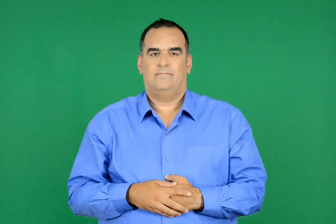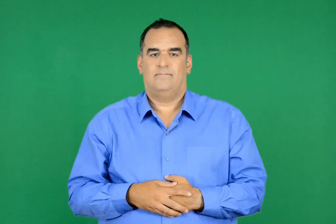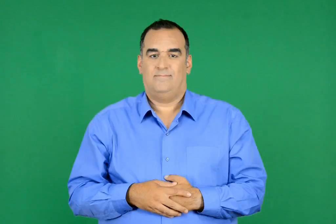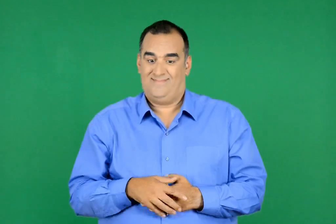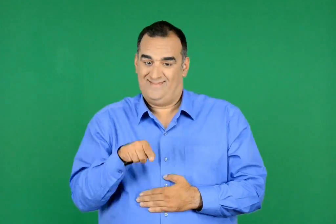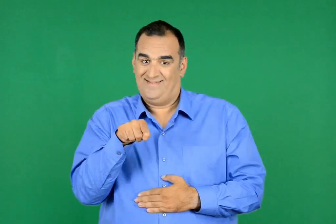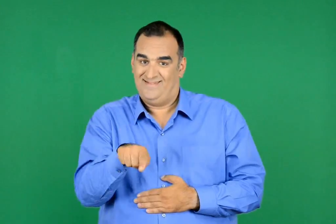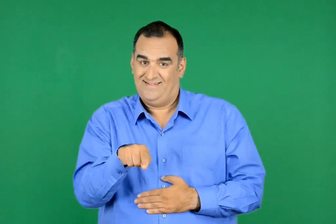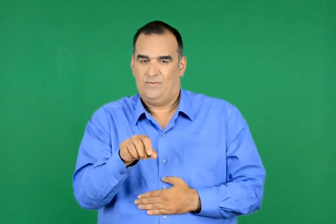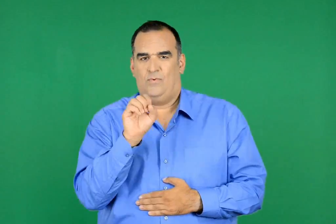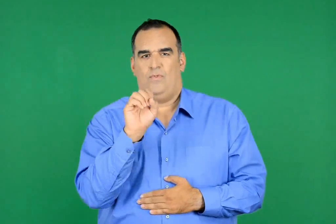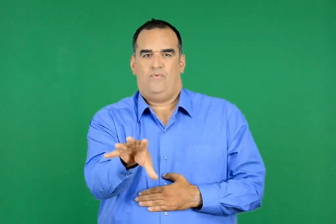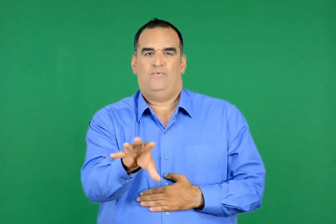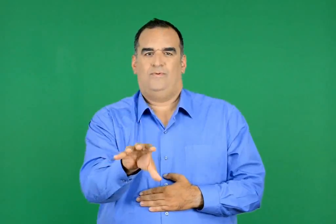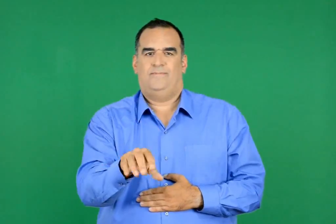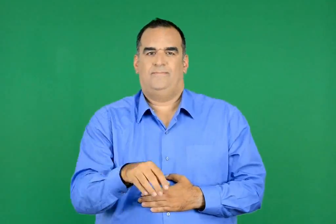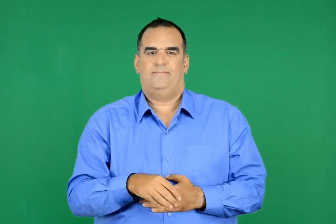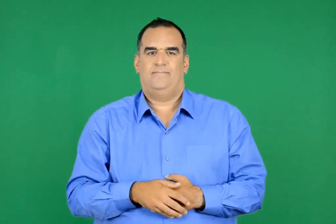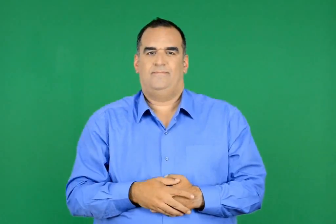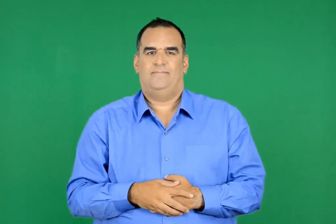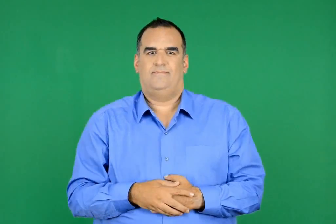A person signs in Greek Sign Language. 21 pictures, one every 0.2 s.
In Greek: αυτό είναι για σας , φώναξε
